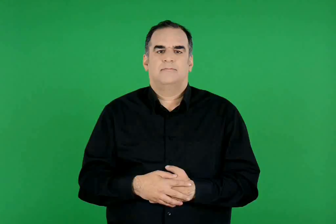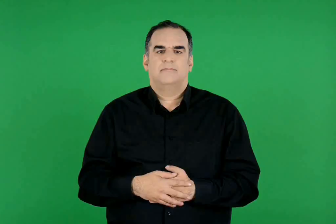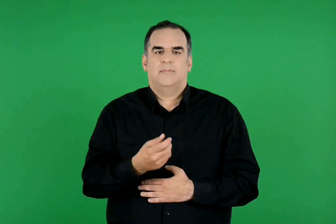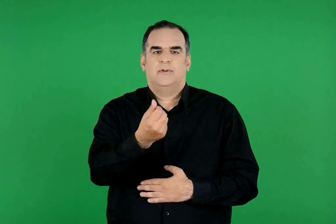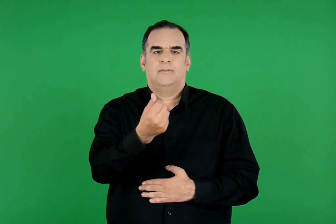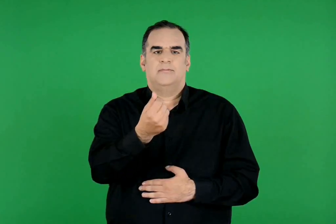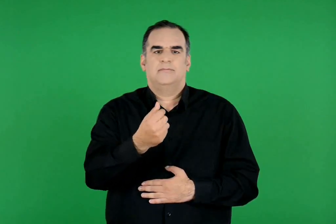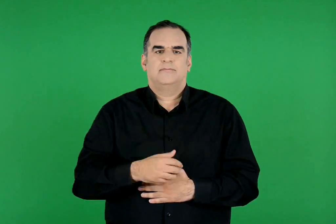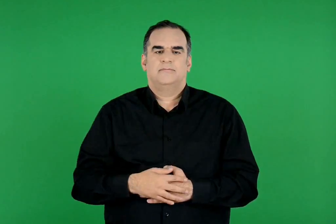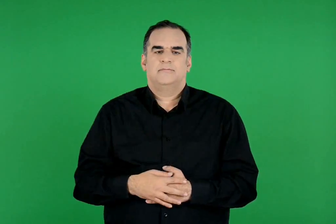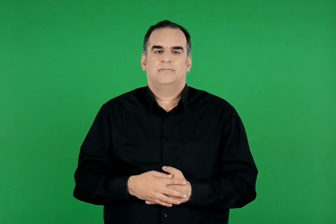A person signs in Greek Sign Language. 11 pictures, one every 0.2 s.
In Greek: τιμή
